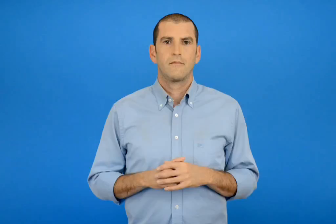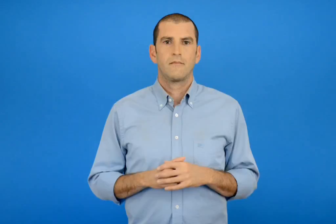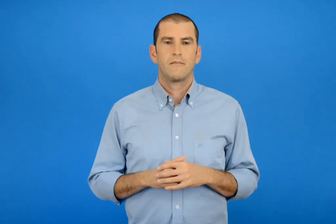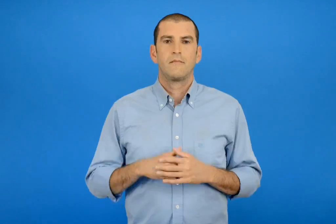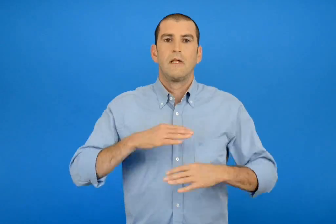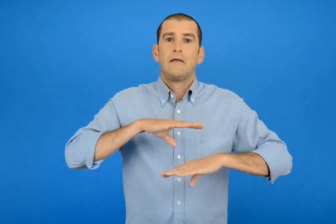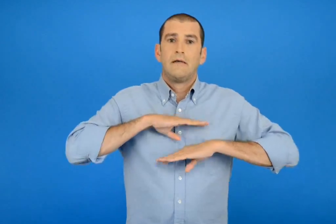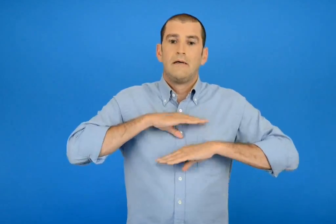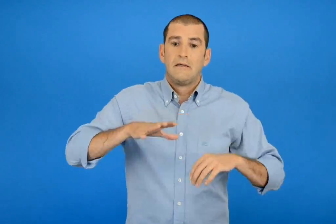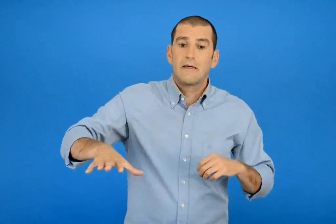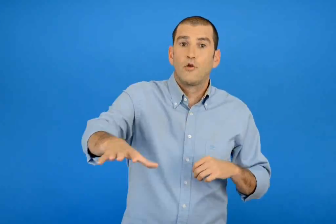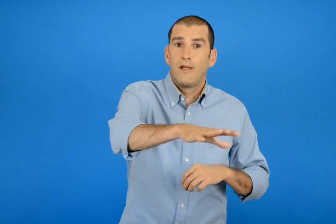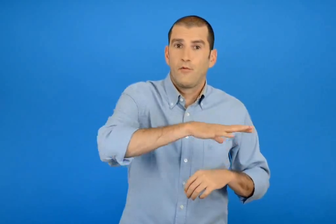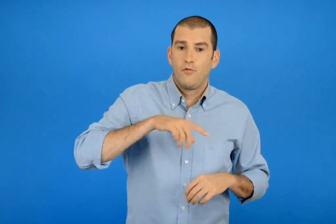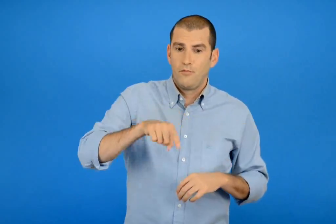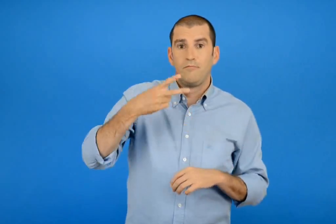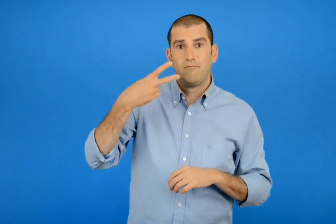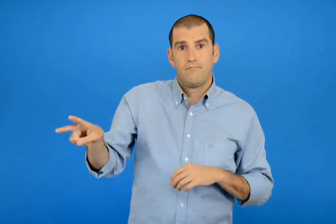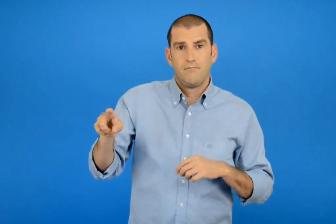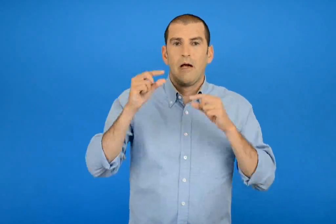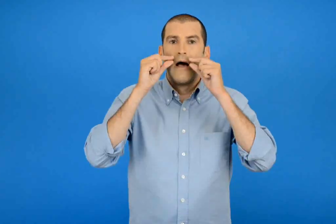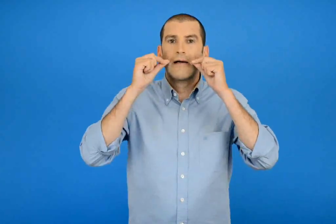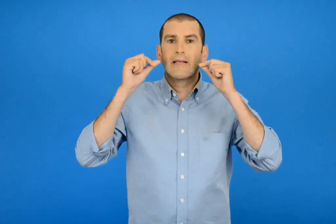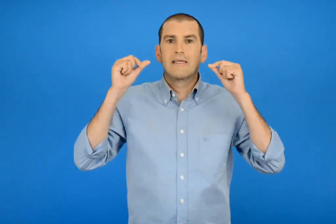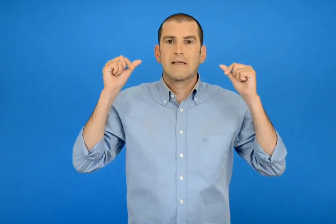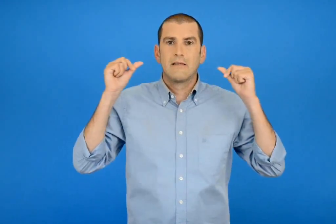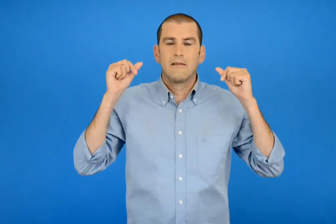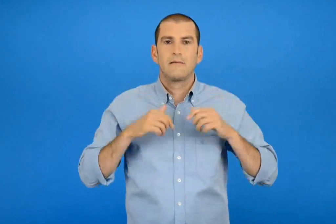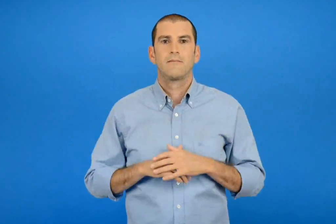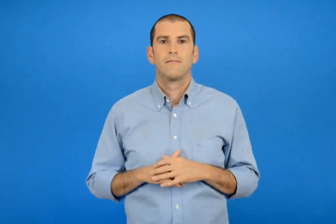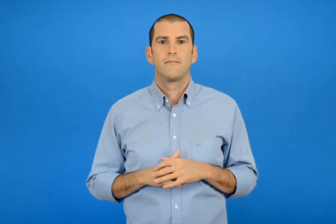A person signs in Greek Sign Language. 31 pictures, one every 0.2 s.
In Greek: θεόδωρος βρυζάκης το στρατόπεδο του καραϊσκάκη
